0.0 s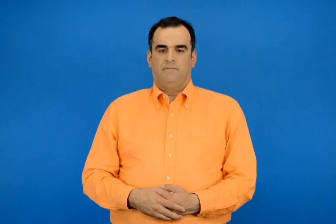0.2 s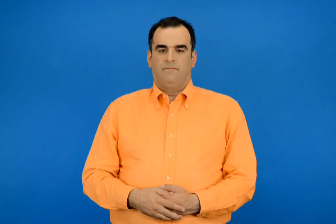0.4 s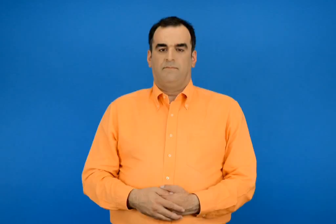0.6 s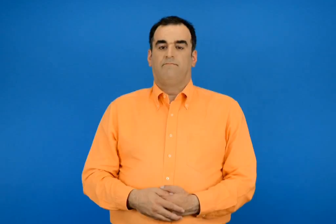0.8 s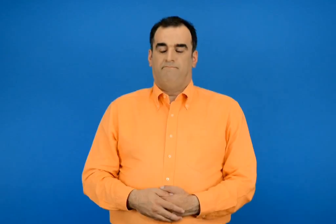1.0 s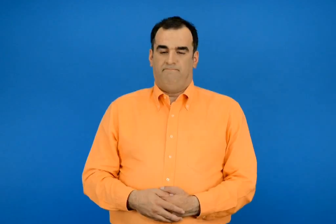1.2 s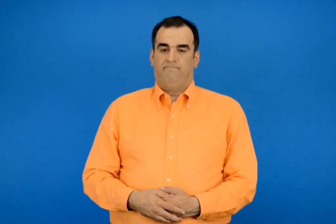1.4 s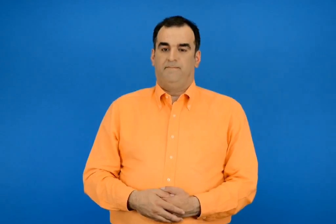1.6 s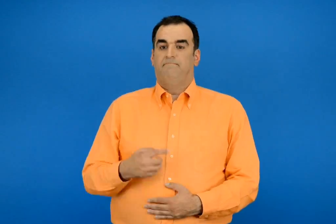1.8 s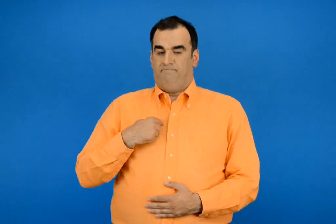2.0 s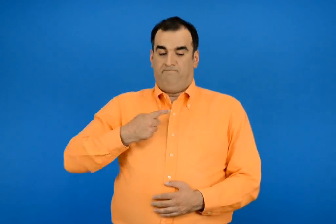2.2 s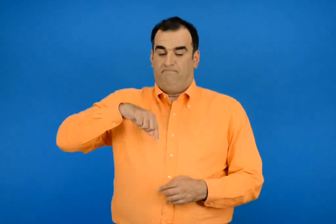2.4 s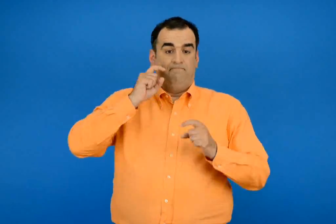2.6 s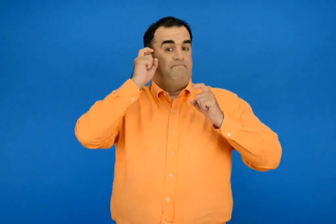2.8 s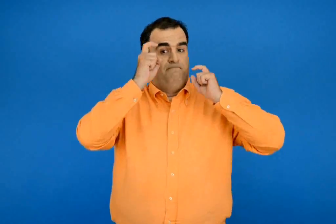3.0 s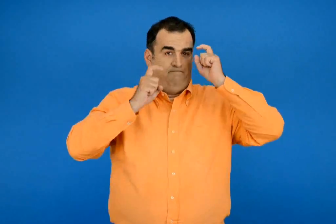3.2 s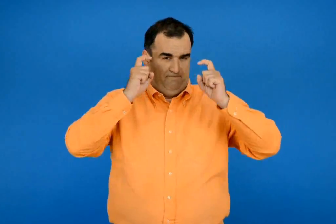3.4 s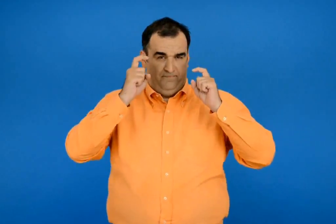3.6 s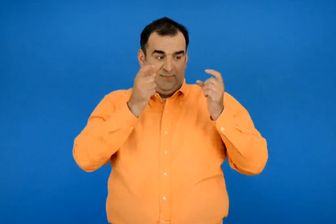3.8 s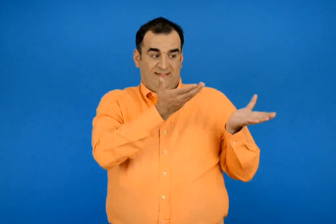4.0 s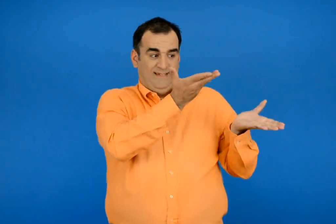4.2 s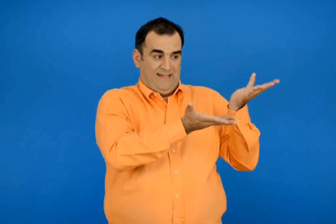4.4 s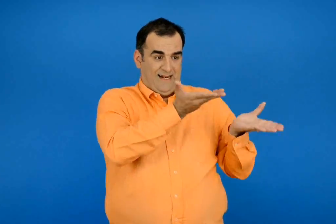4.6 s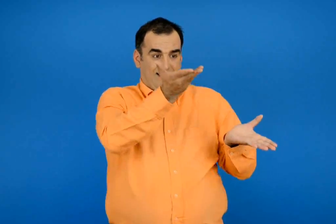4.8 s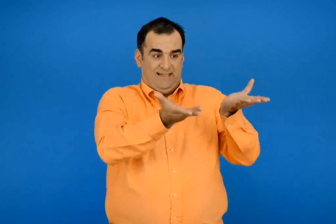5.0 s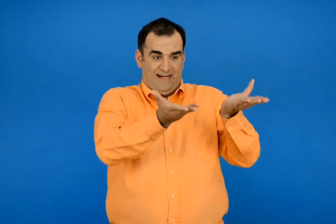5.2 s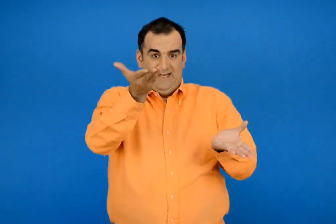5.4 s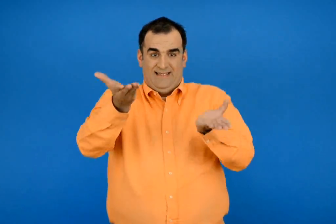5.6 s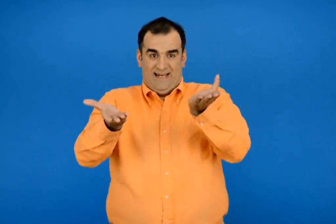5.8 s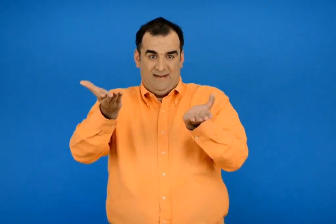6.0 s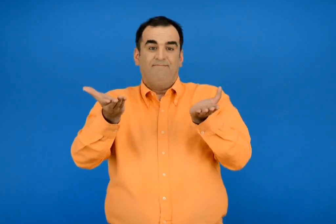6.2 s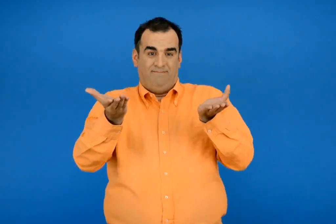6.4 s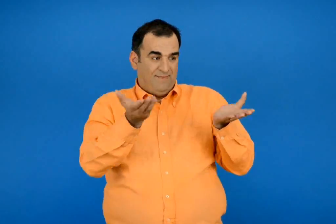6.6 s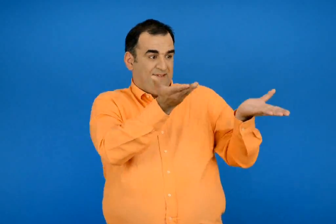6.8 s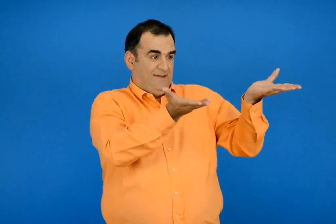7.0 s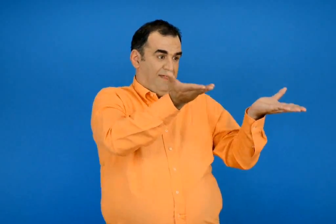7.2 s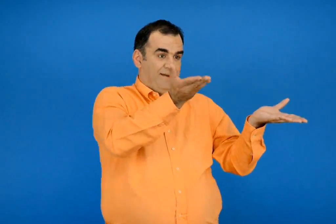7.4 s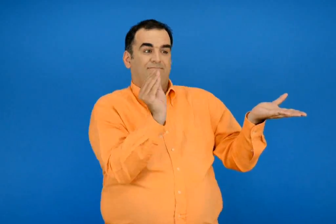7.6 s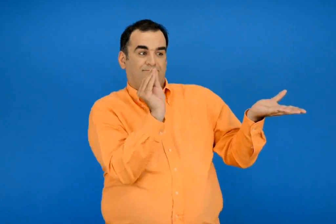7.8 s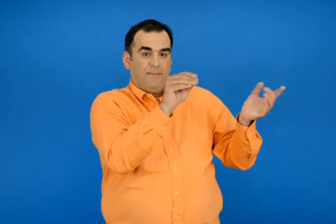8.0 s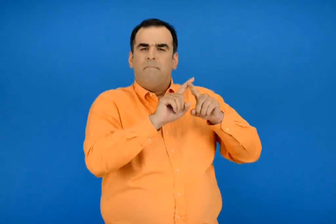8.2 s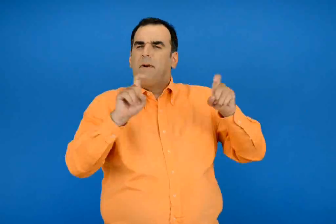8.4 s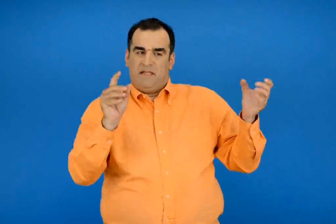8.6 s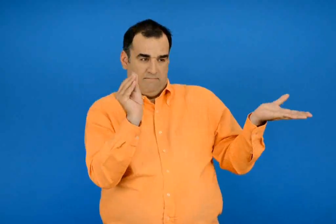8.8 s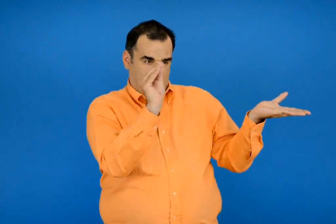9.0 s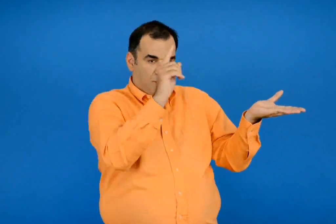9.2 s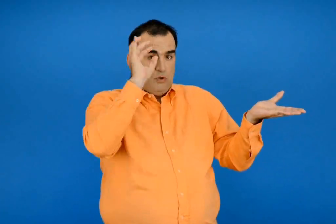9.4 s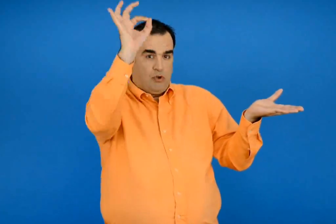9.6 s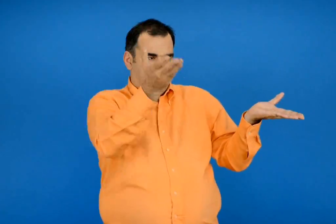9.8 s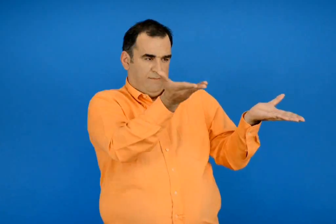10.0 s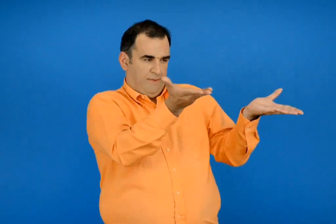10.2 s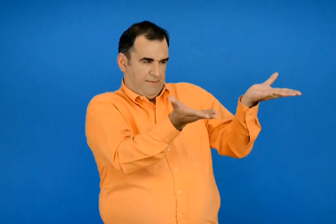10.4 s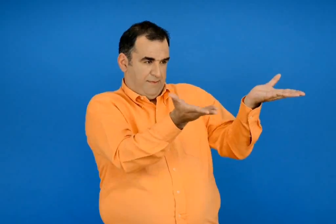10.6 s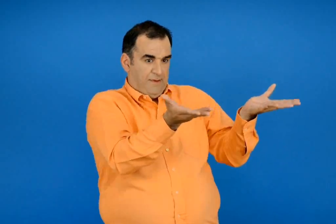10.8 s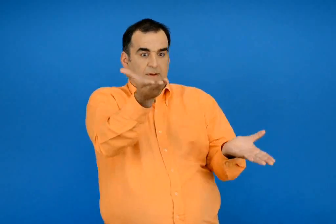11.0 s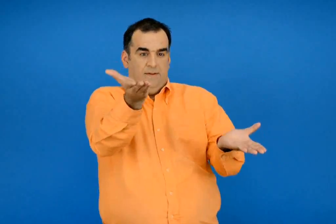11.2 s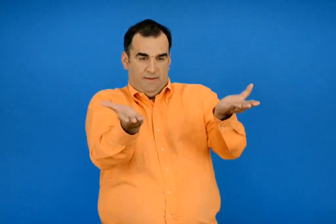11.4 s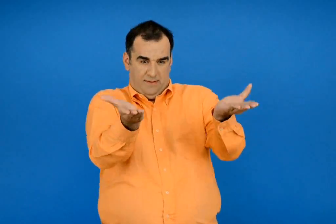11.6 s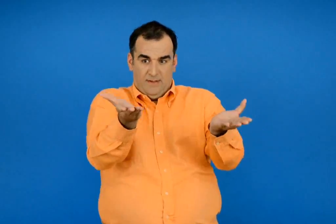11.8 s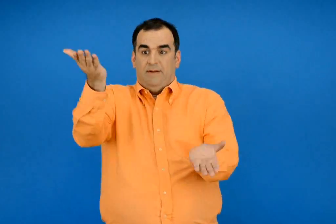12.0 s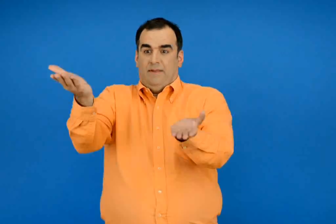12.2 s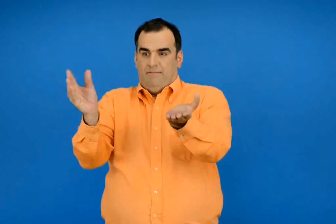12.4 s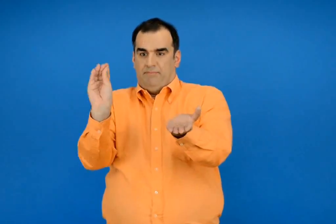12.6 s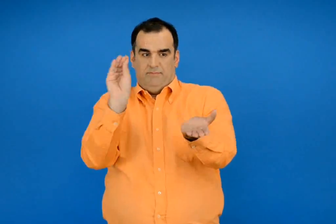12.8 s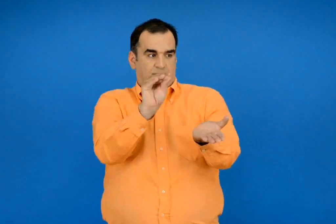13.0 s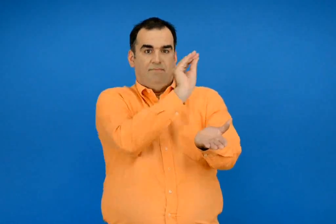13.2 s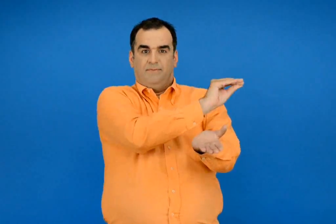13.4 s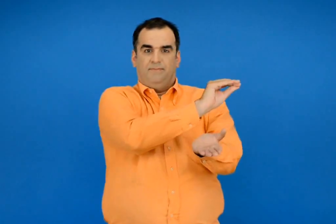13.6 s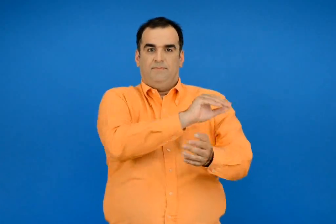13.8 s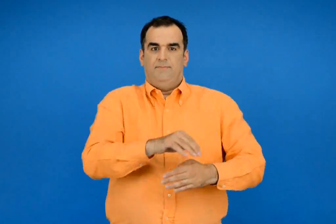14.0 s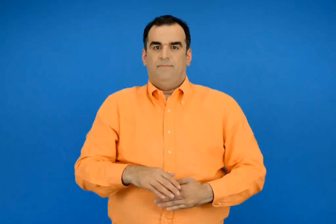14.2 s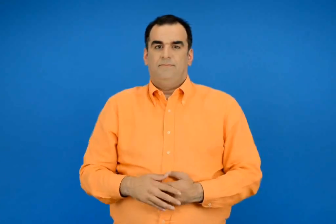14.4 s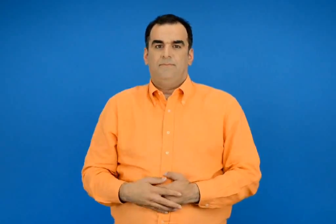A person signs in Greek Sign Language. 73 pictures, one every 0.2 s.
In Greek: σκέφτομαι και βρίσκω πράγματα που το βάρος τους ταιριάζει με τα βάρη των πράγματων που βρίσκονται στις ζυγαριές ώστε να τις κάνω να ισορροπούν
